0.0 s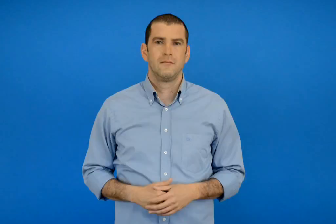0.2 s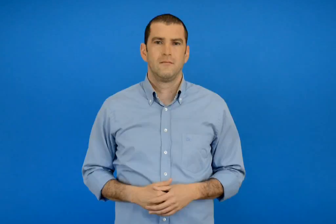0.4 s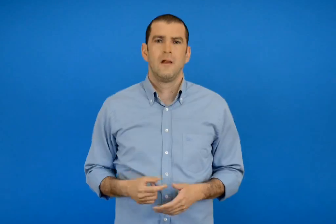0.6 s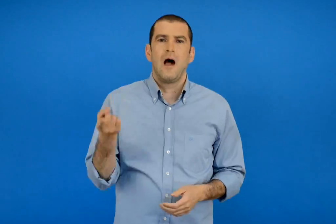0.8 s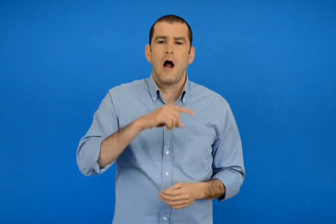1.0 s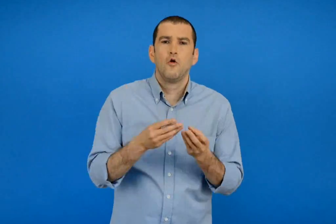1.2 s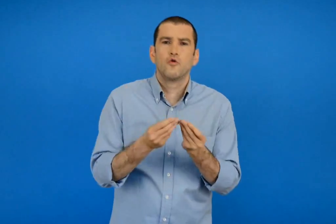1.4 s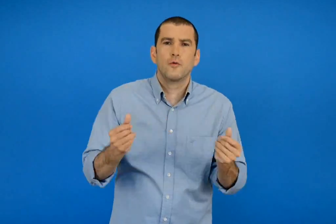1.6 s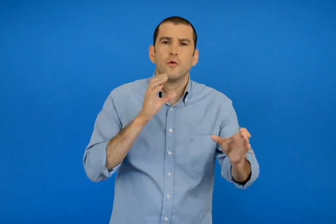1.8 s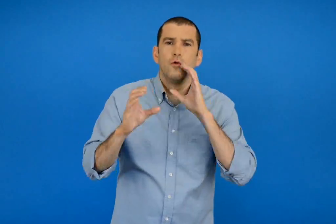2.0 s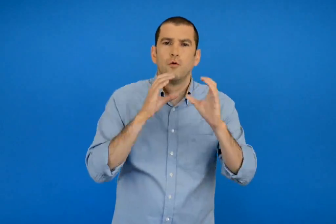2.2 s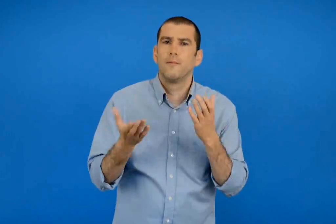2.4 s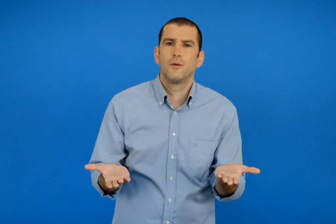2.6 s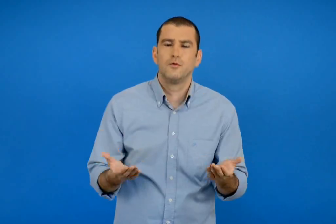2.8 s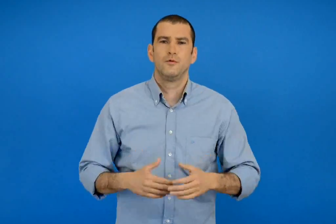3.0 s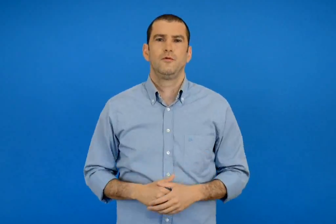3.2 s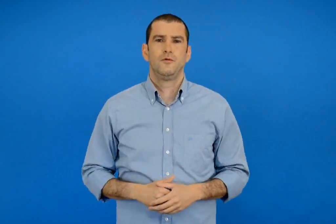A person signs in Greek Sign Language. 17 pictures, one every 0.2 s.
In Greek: πως αλλιώς επικοινωνούμε ;
